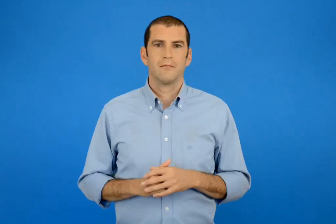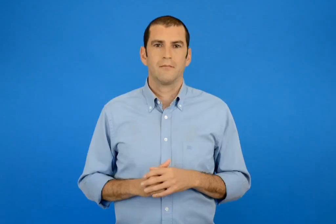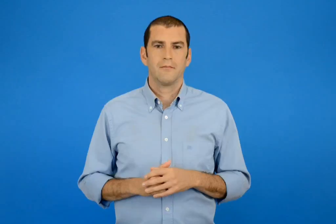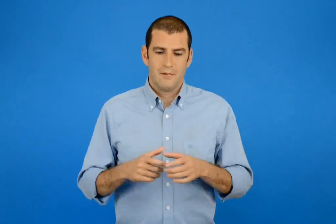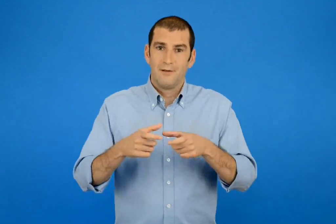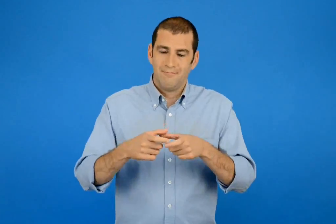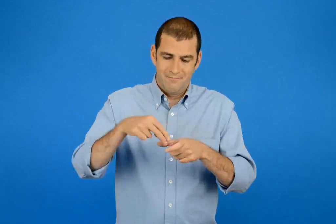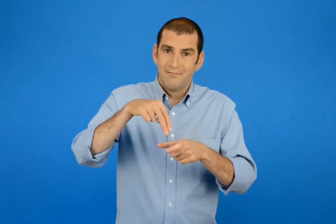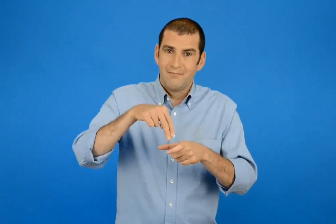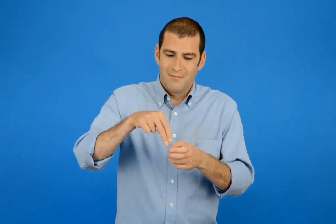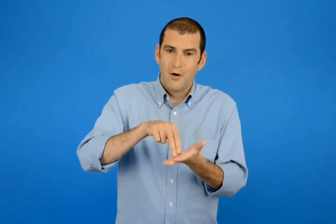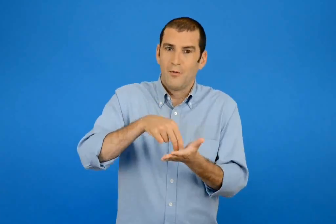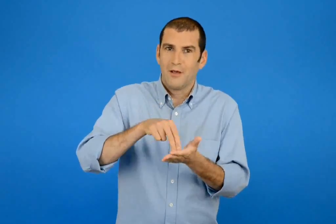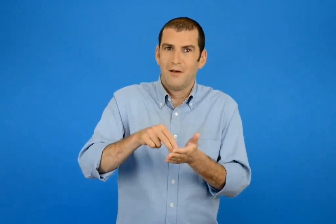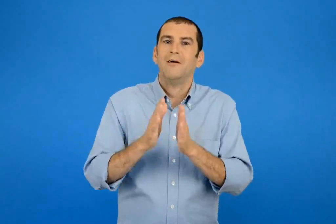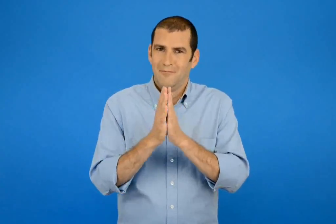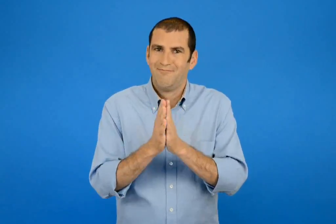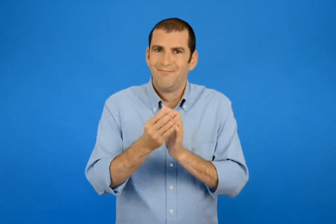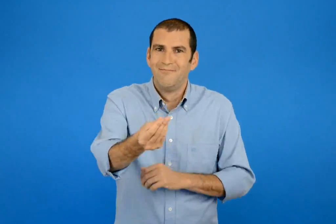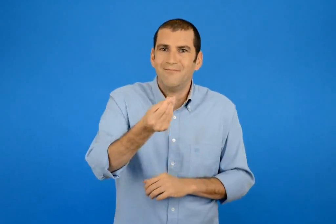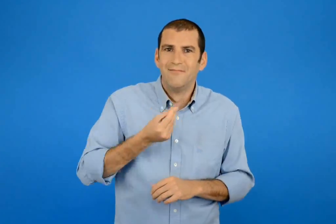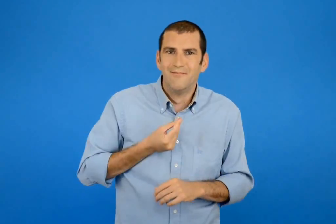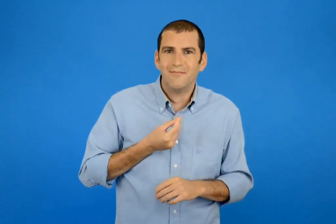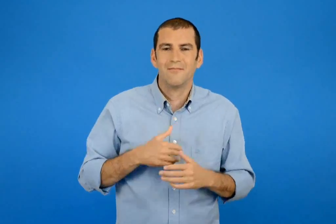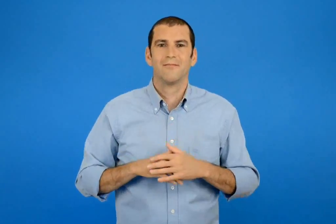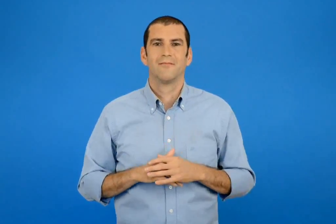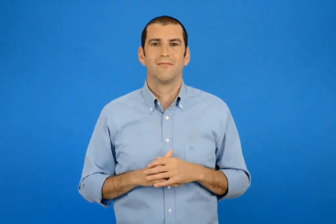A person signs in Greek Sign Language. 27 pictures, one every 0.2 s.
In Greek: μου δίνεις σε παρακαλώ τις μπογιές ;
